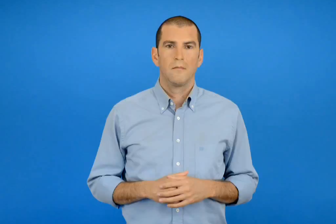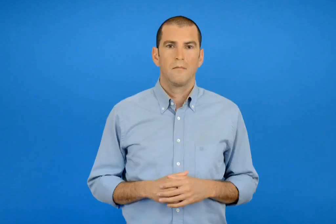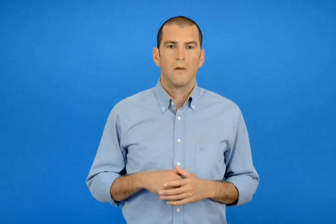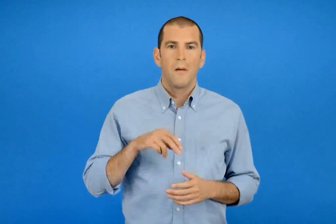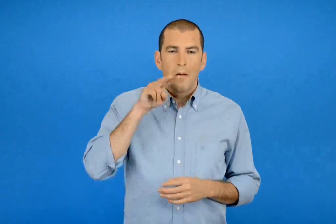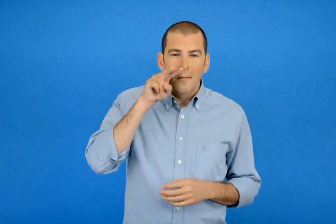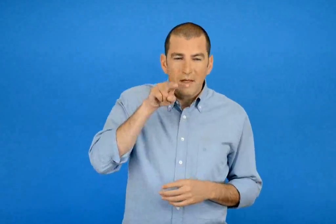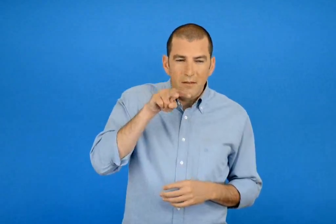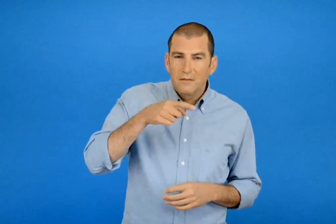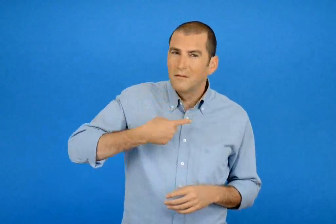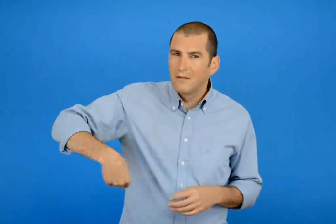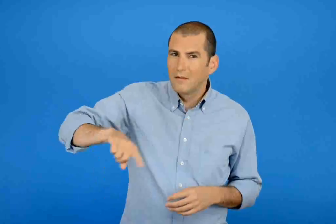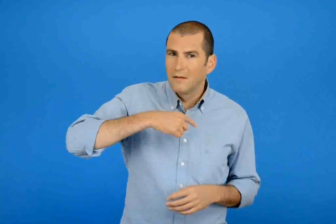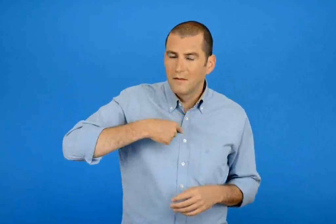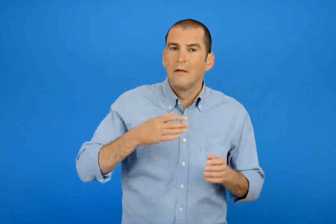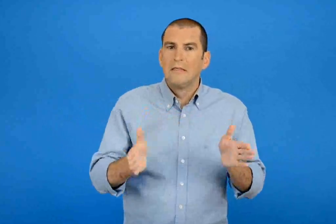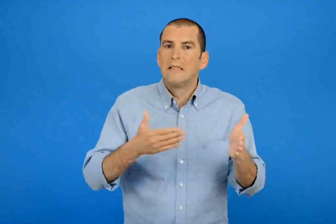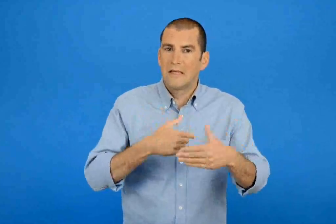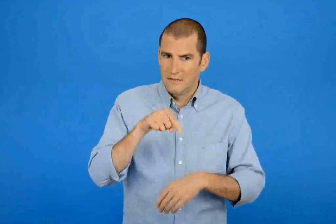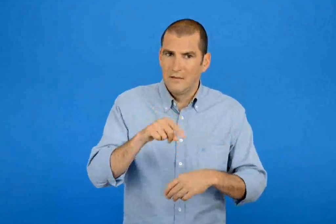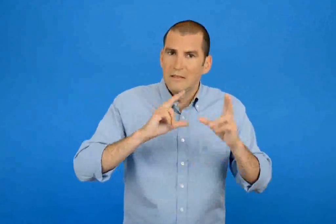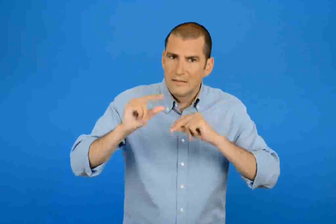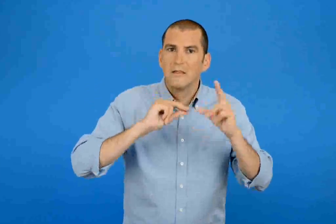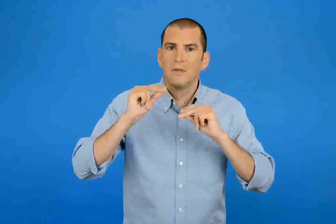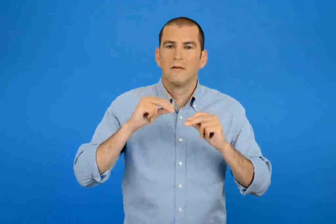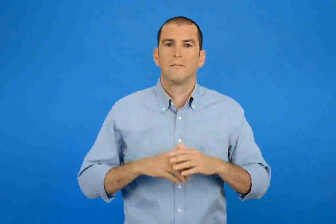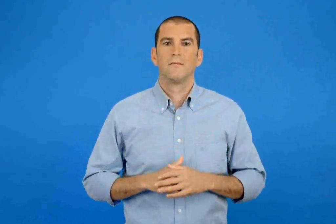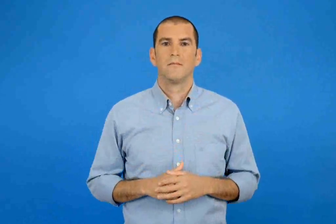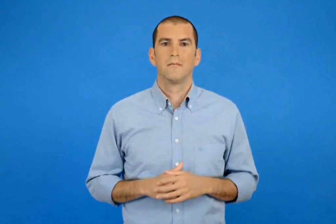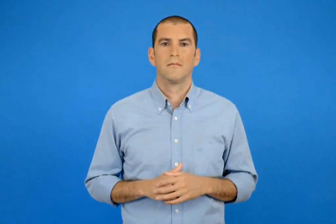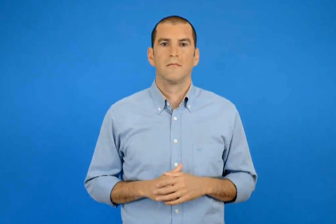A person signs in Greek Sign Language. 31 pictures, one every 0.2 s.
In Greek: συζητάμε στην τάξη τις παρατηρήσεις μας
